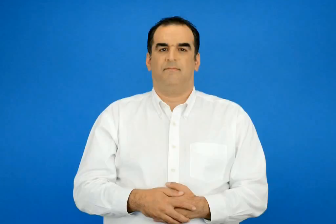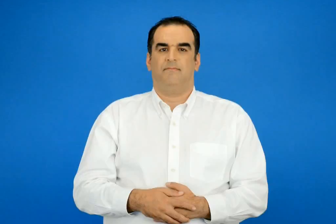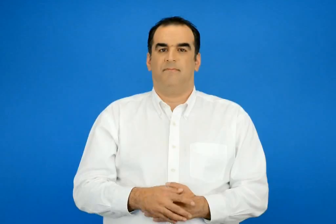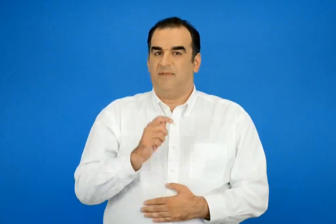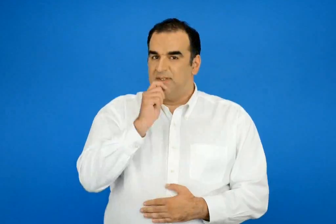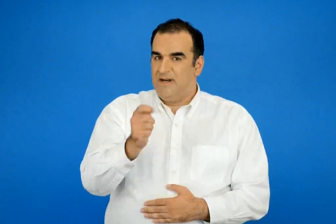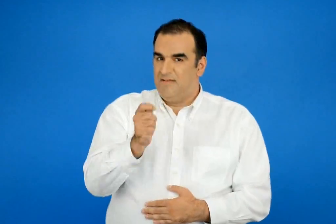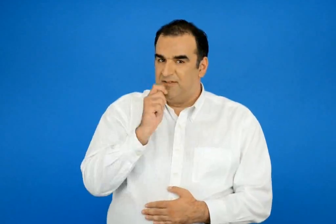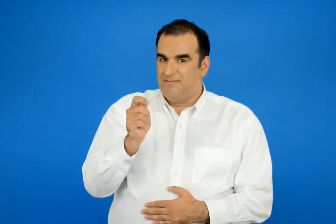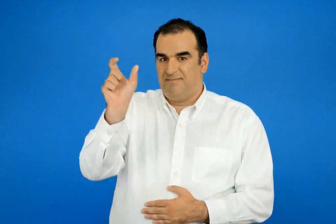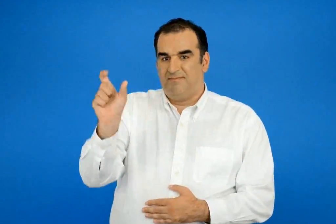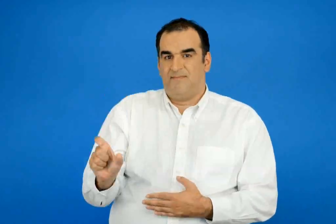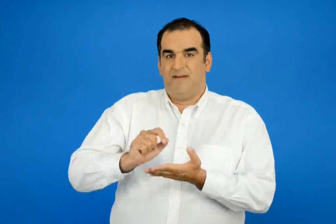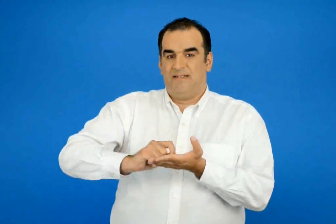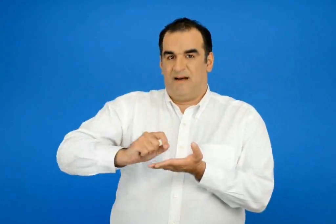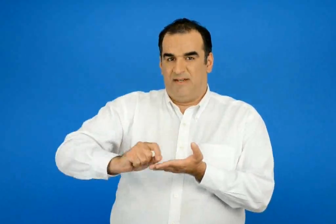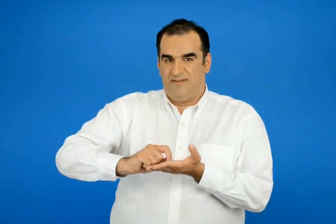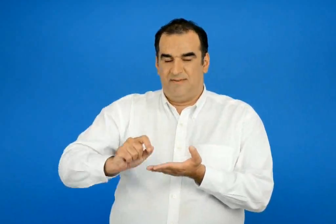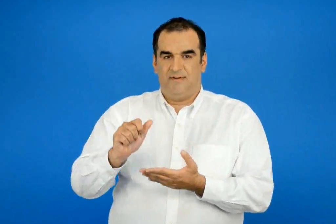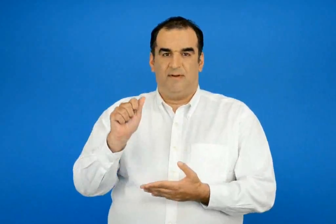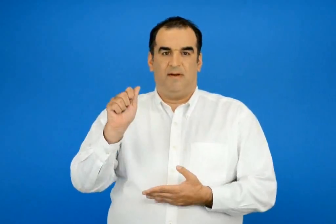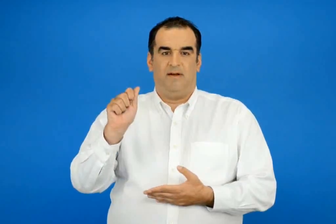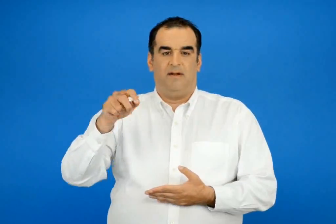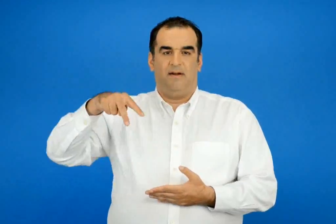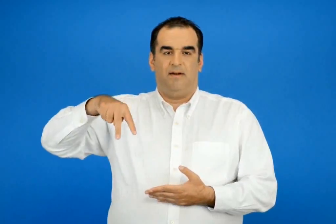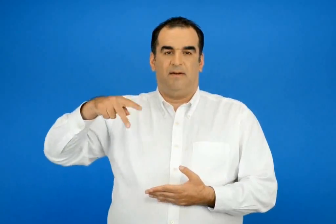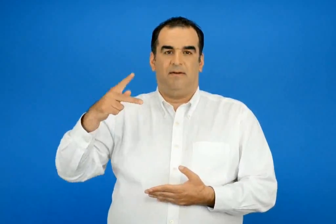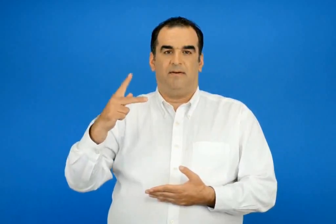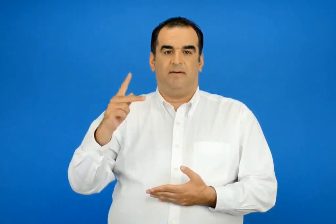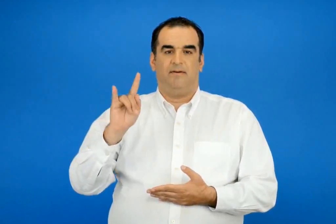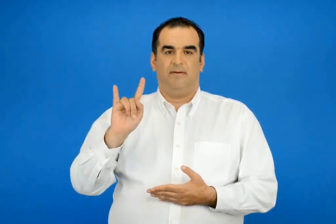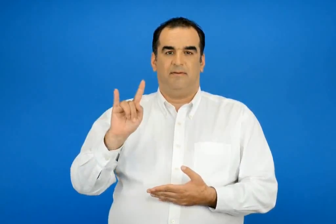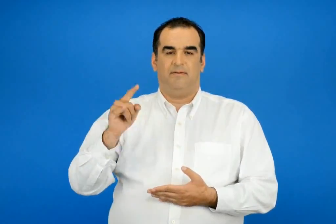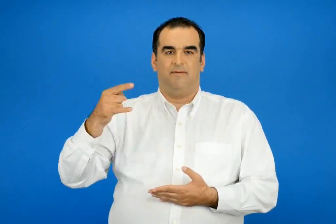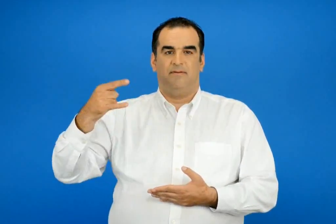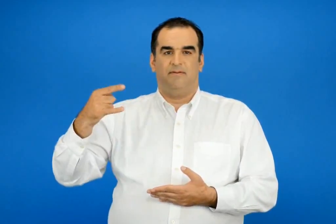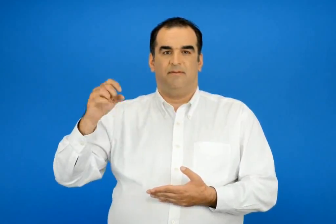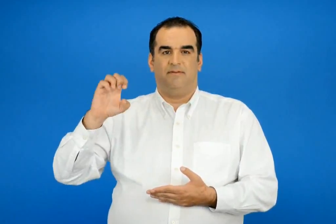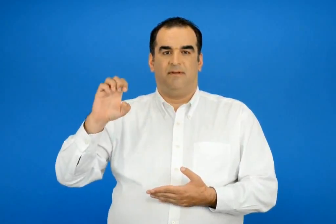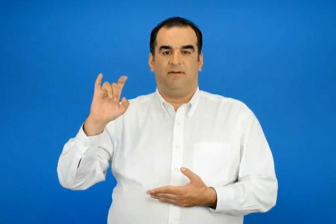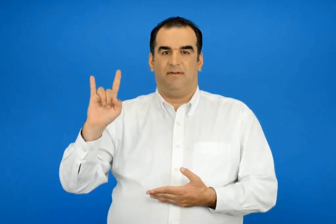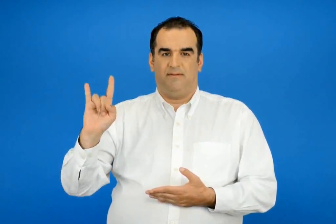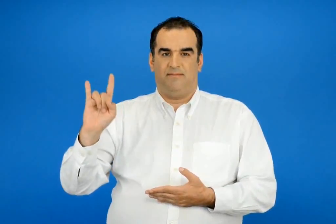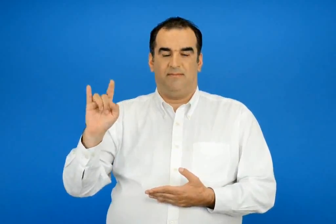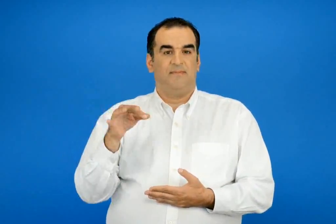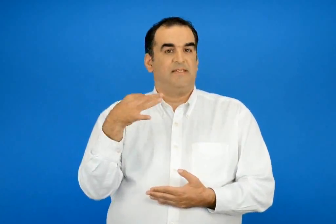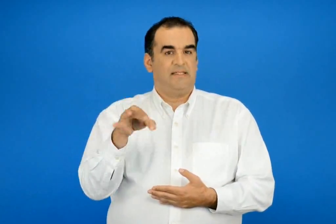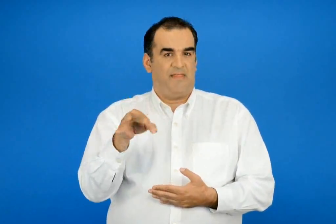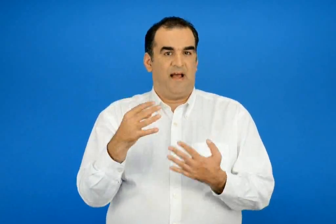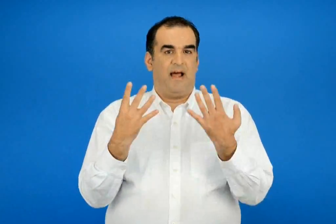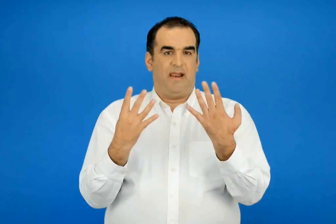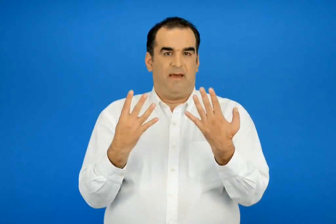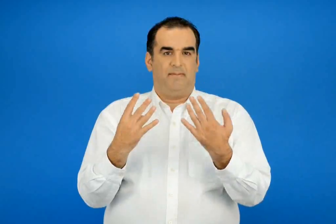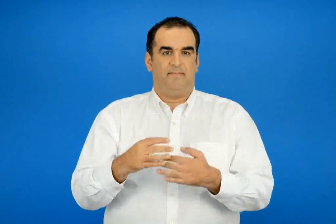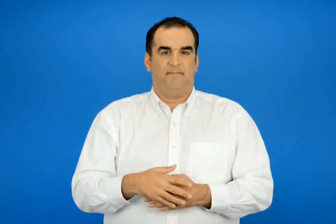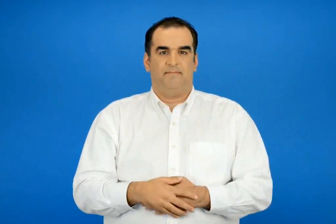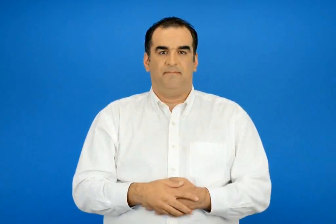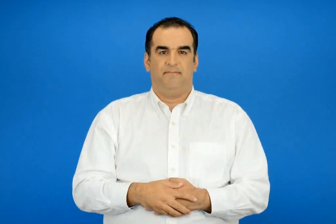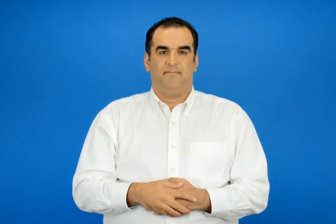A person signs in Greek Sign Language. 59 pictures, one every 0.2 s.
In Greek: συνέντευξη με τη συγγραφέα άλκη ζέη 9
